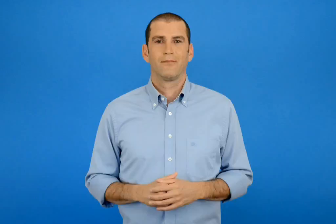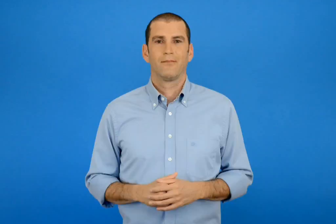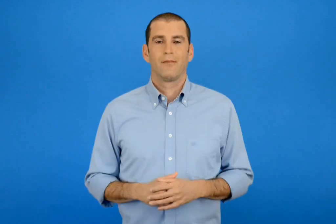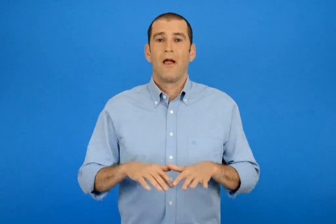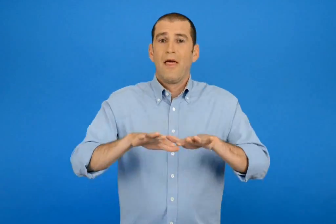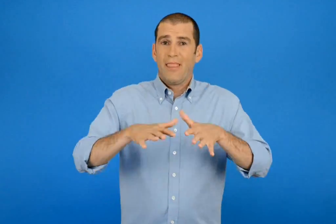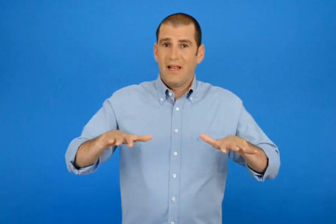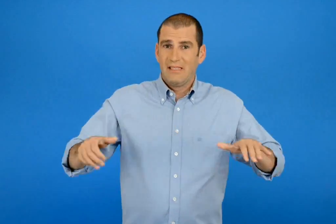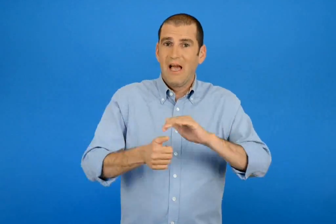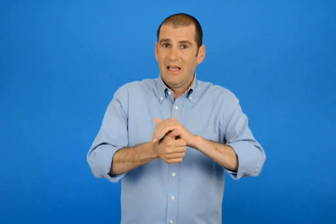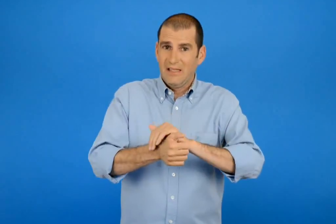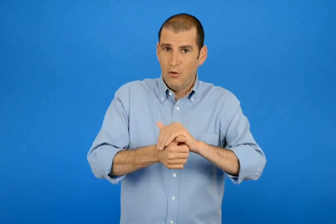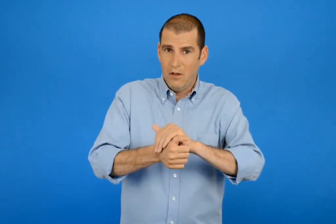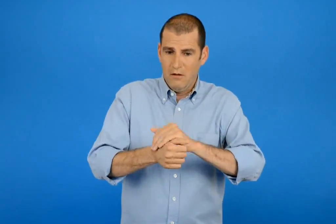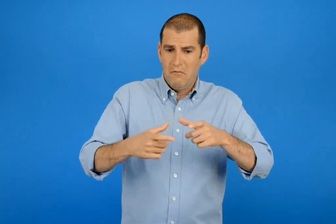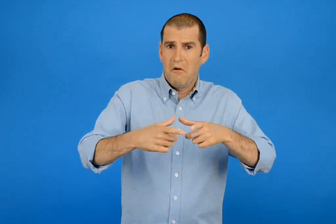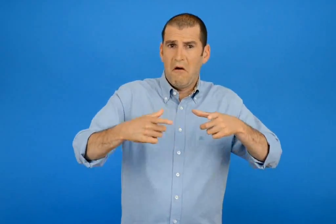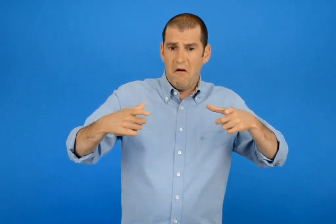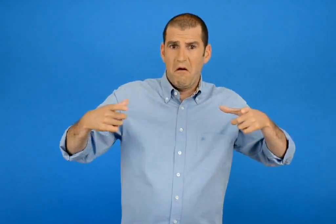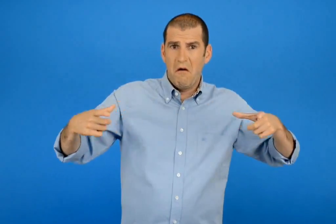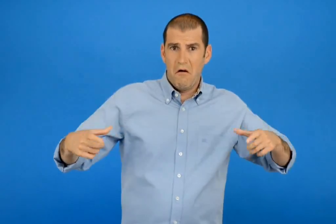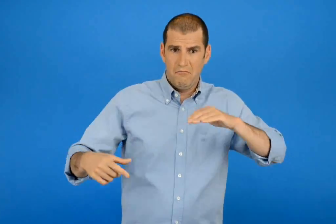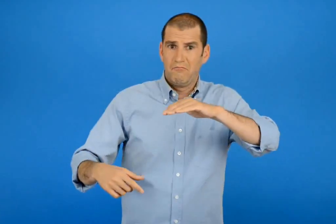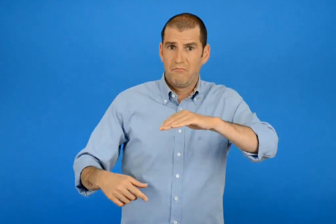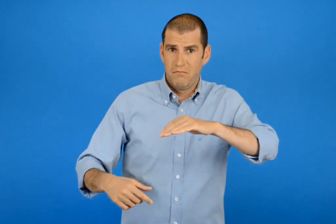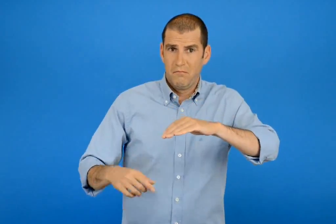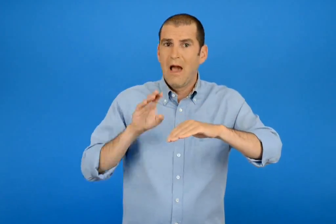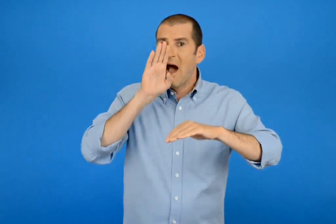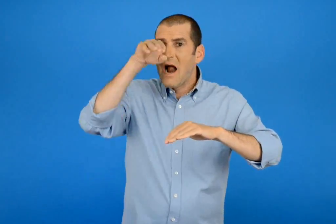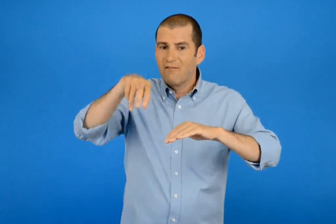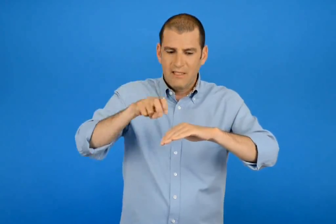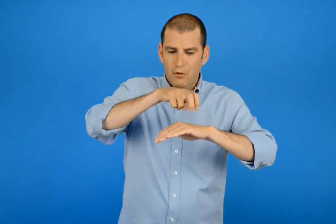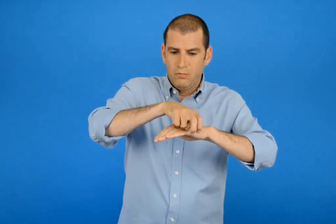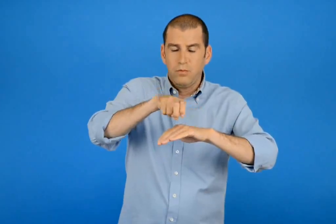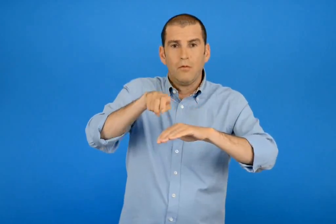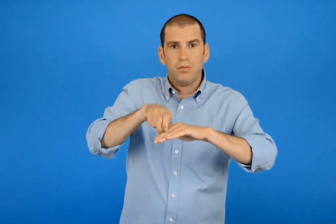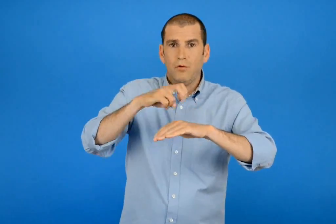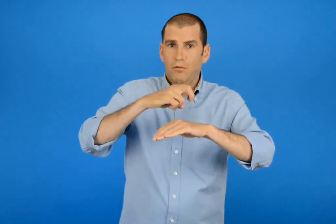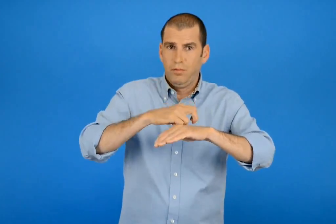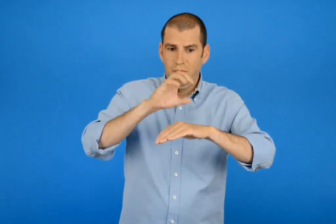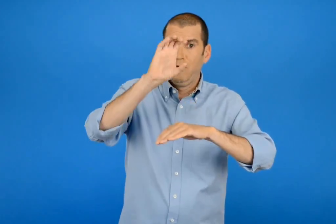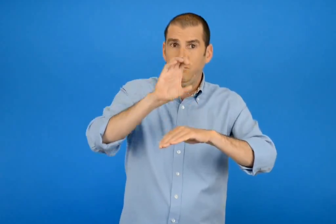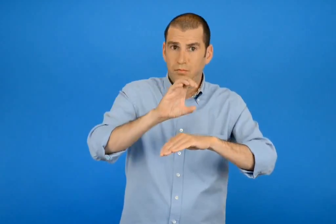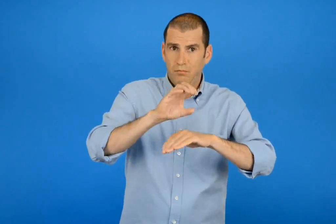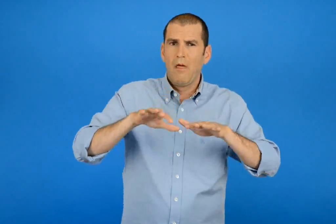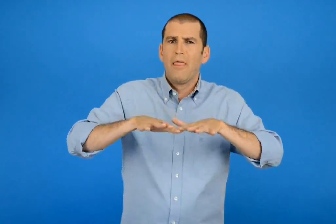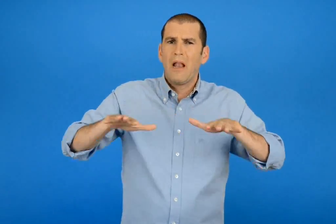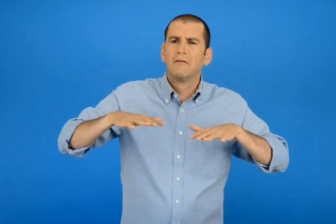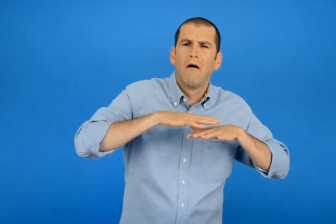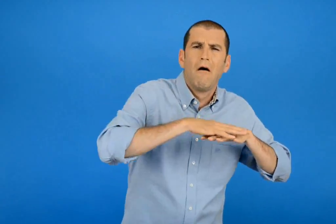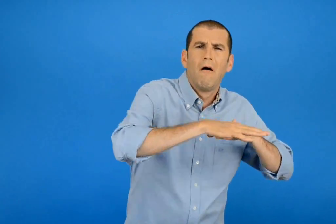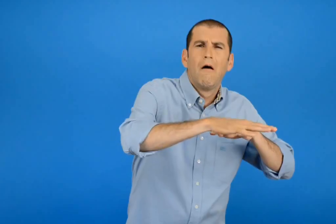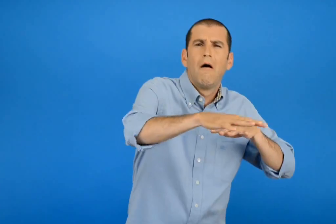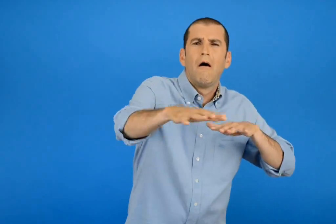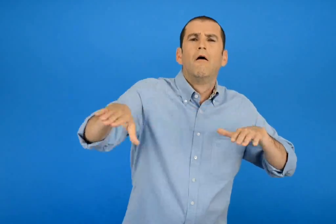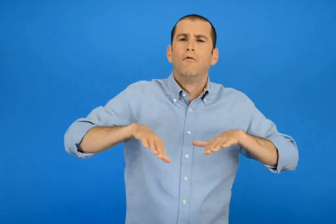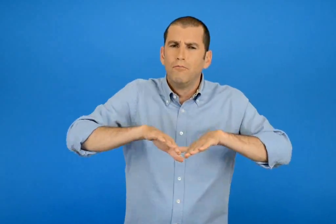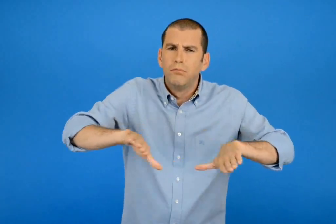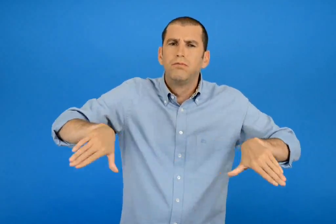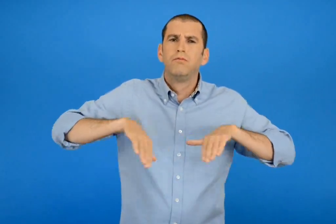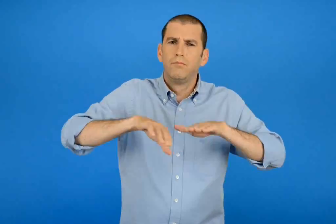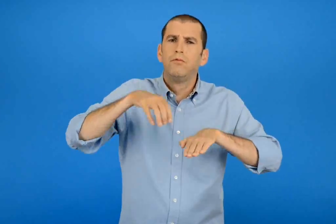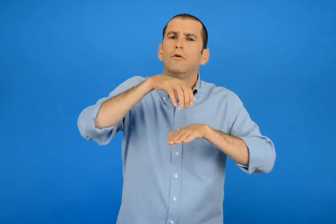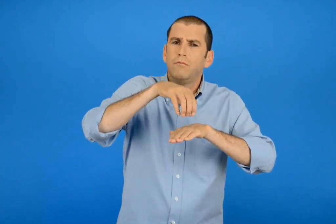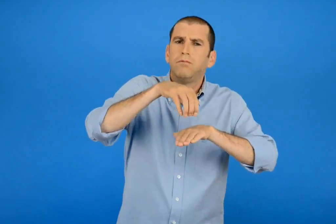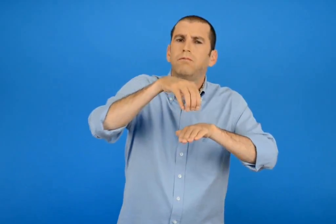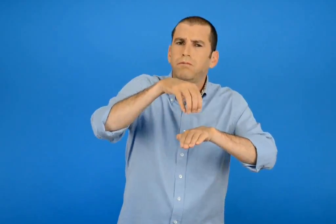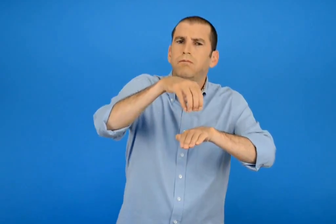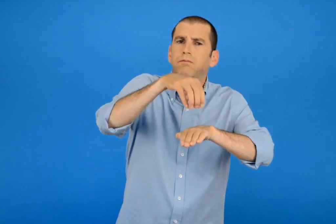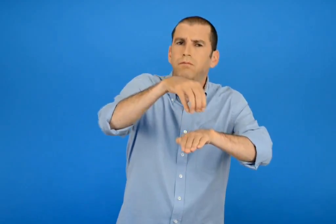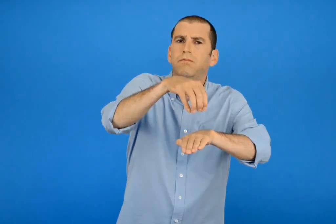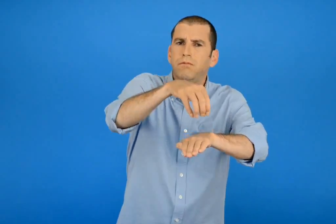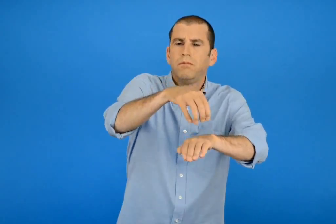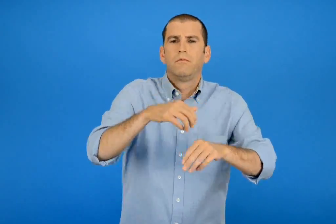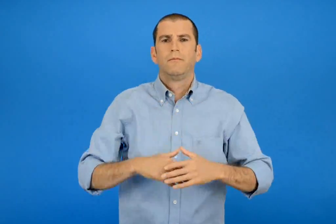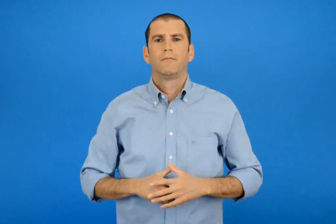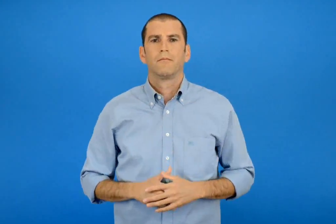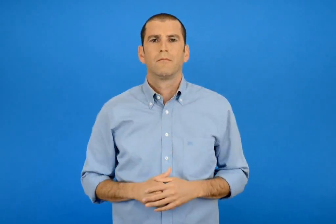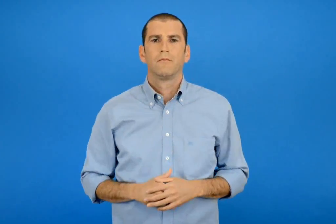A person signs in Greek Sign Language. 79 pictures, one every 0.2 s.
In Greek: αυτούς τους ελέφαντες τους κουβαλούσε πάνω στο καβούκι της μια τεράστια θαλασσιά χελώνα η χελώνα κολυμπούσε σε μια θάλασσα χωρίς αρχή και τέλος
